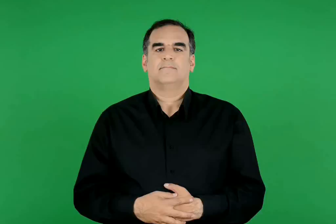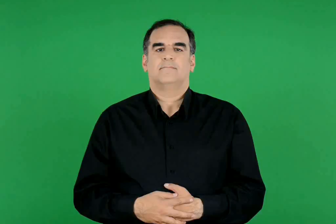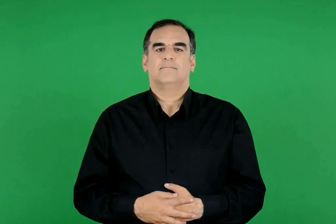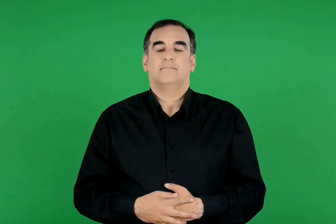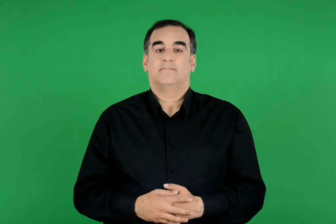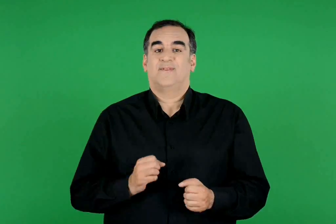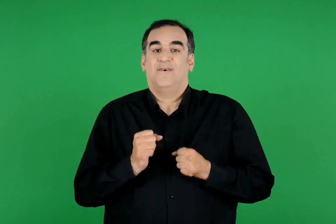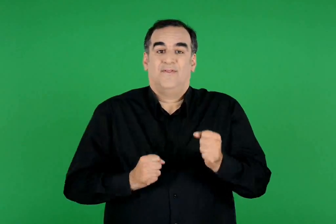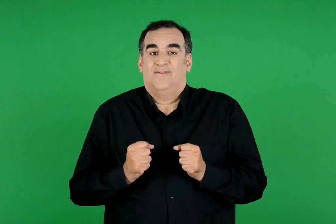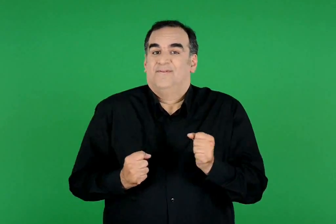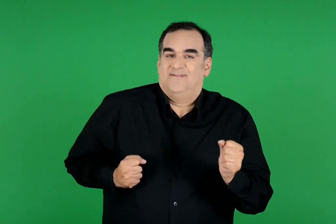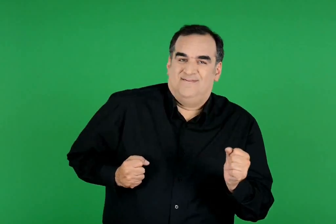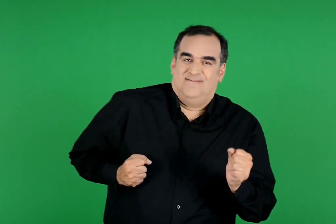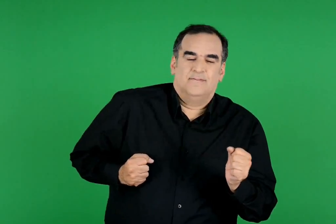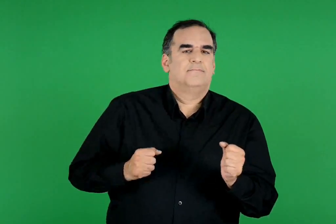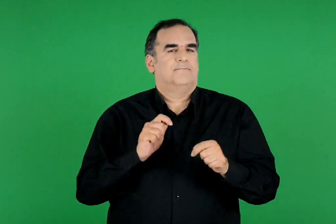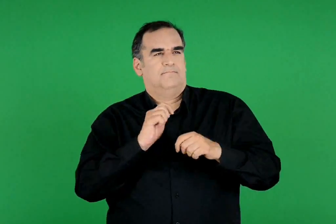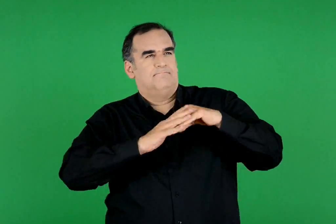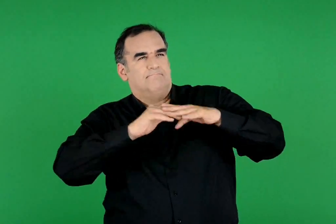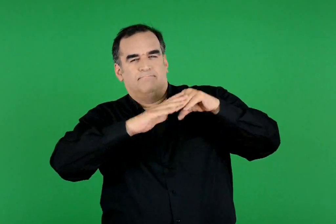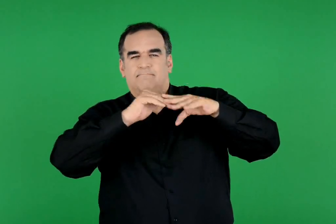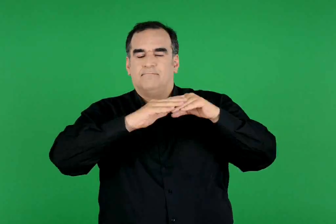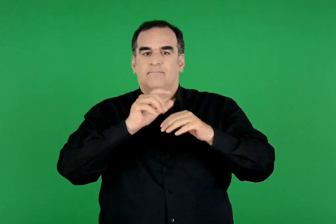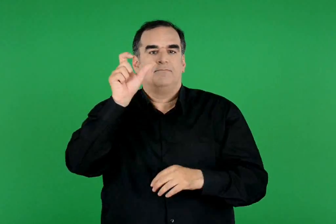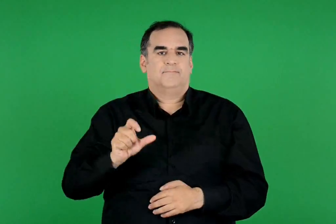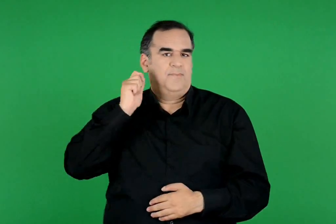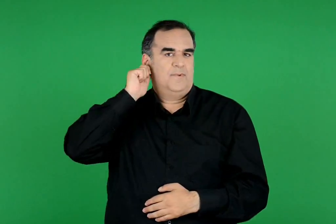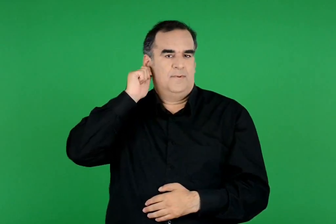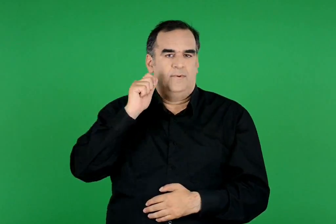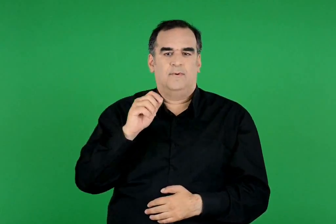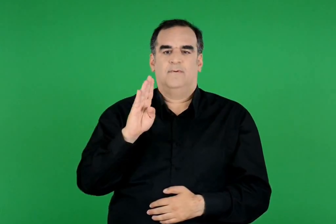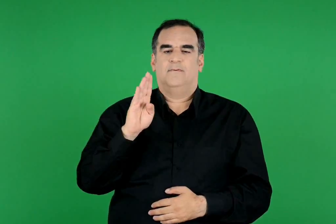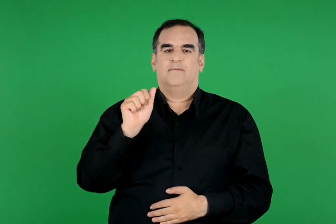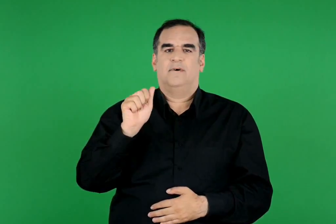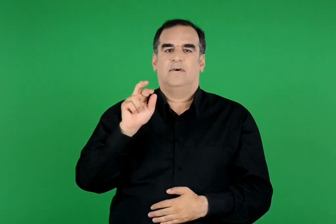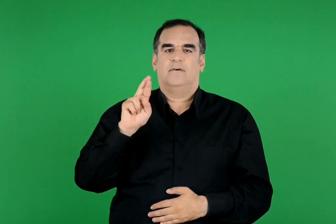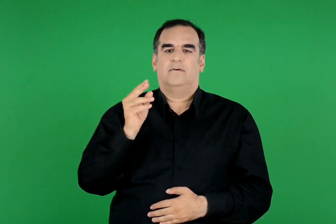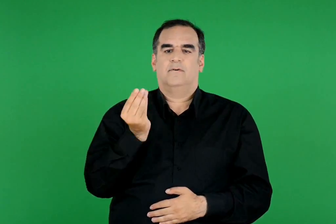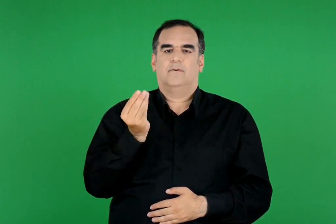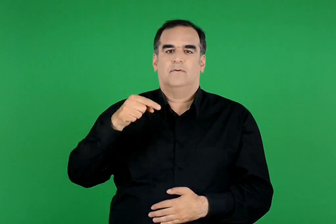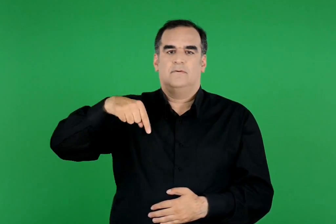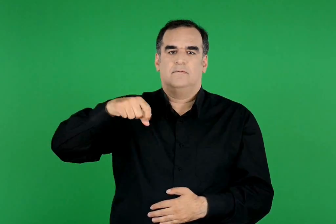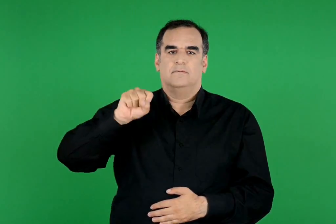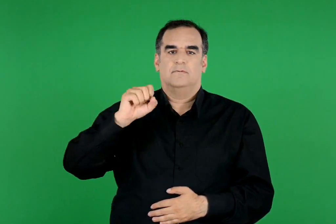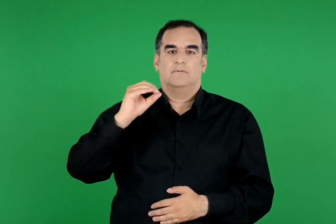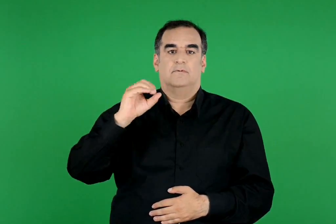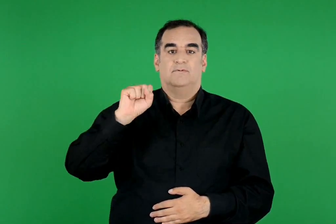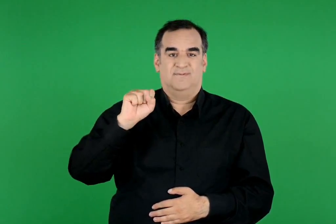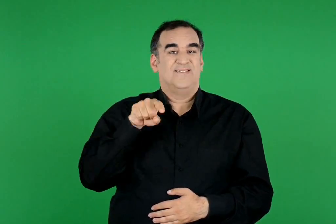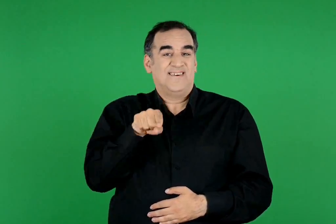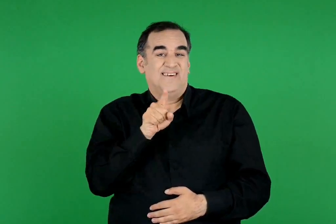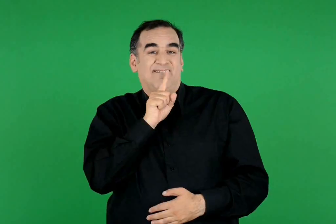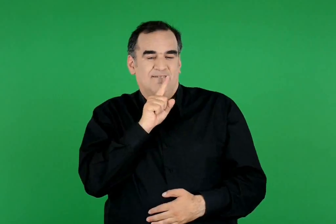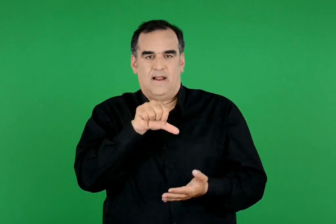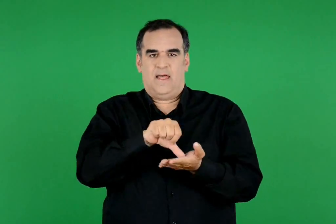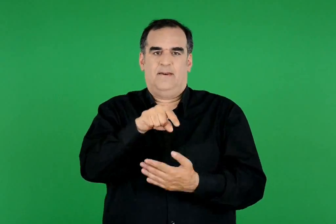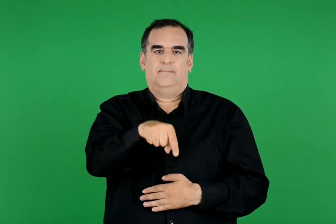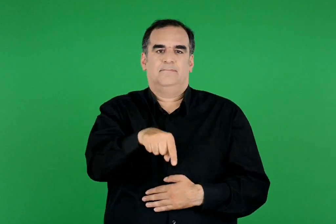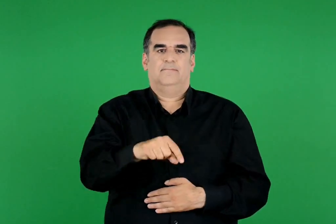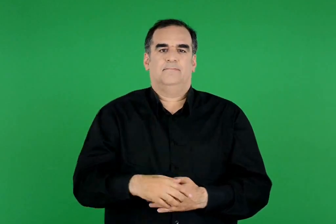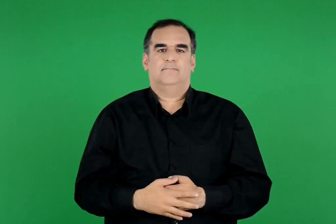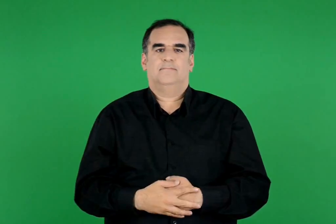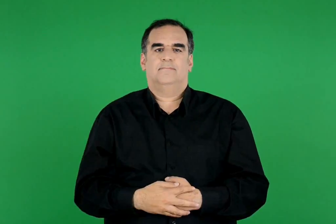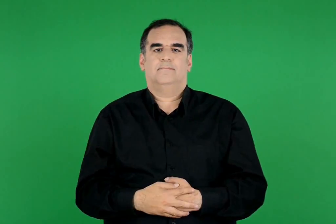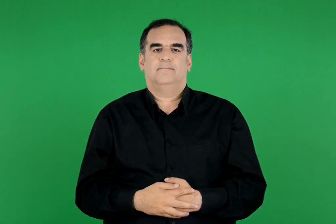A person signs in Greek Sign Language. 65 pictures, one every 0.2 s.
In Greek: ο δρομέας , του κ. βαρώτσου , ένα έργο τέχνης που βρίσκεται στην αθήνα
